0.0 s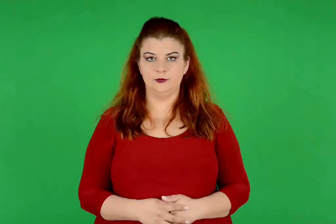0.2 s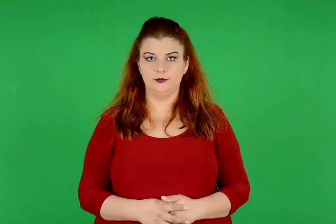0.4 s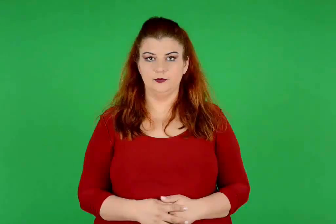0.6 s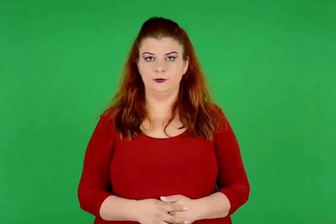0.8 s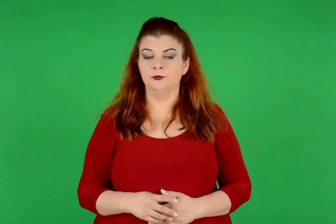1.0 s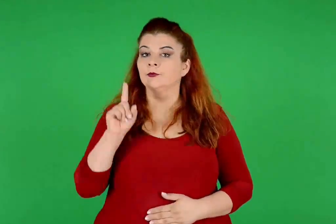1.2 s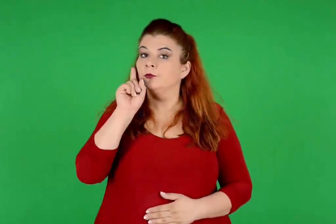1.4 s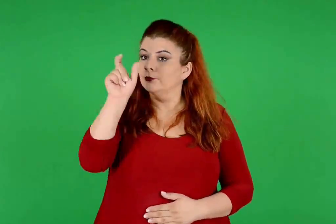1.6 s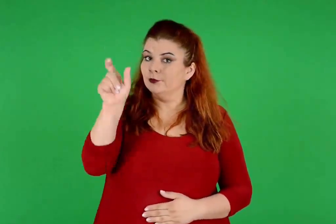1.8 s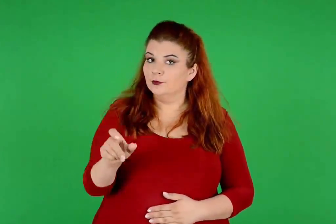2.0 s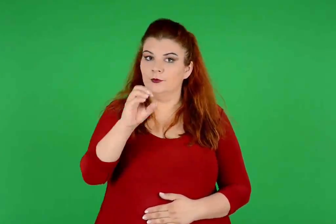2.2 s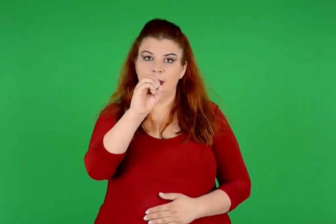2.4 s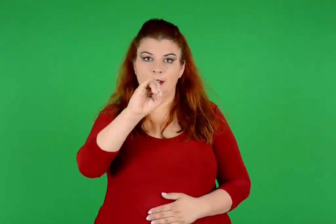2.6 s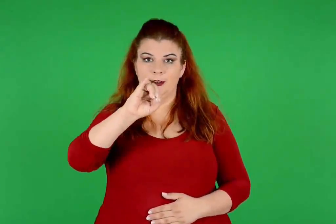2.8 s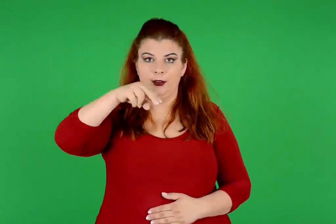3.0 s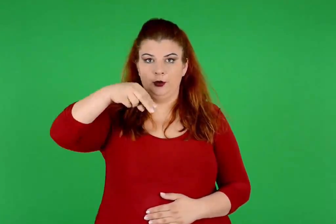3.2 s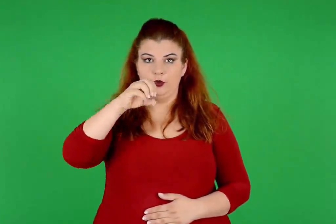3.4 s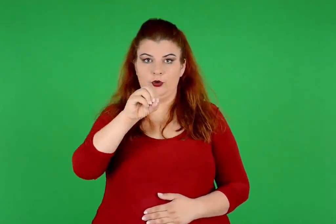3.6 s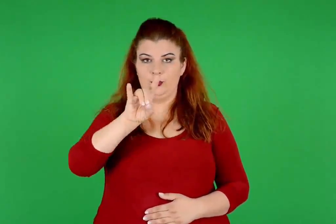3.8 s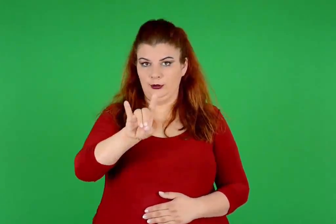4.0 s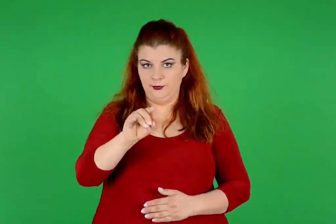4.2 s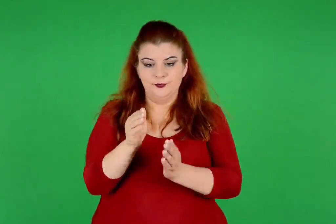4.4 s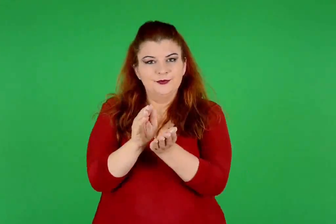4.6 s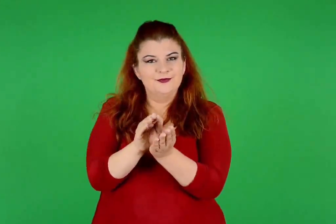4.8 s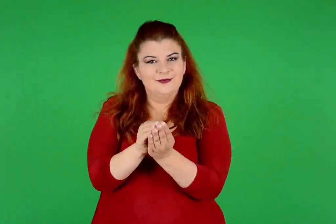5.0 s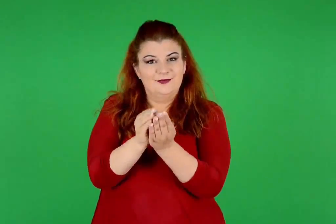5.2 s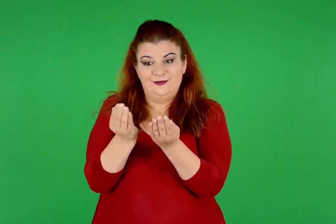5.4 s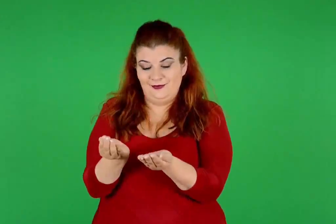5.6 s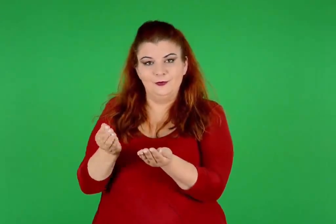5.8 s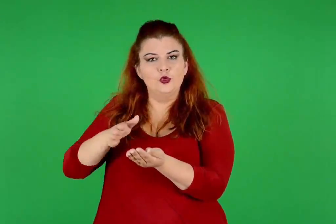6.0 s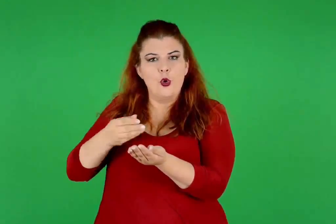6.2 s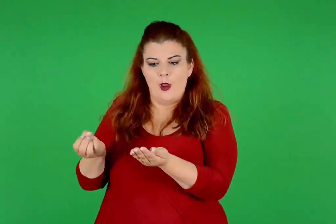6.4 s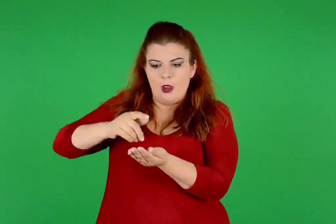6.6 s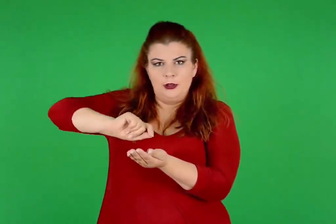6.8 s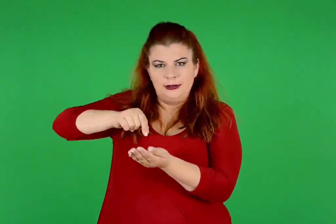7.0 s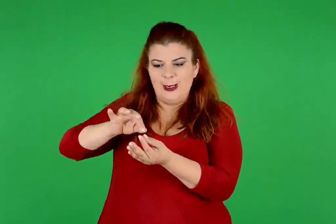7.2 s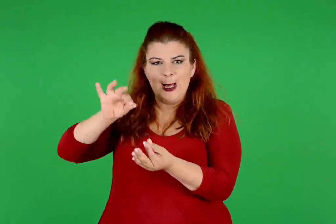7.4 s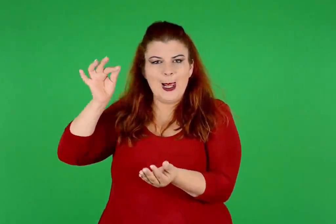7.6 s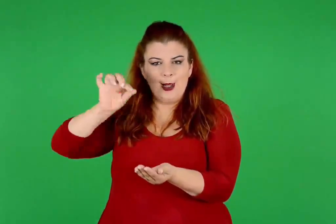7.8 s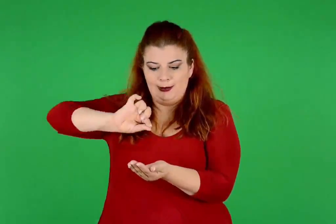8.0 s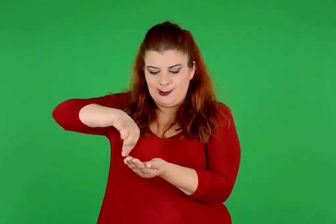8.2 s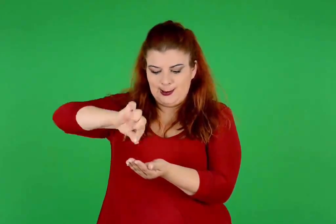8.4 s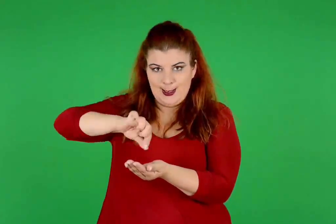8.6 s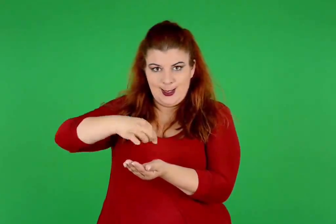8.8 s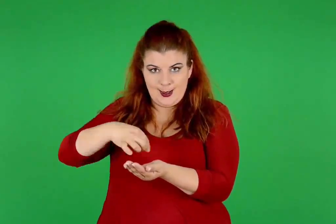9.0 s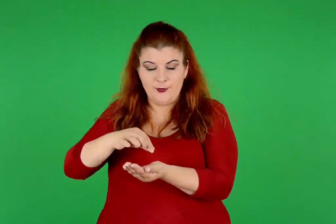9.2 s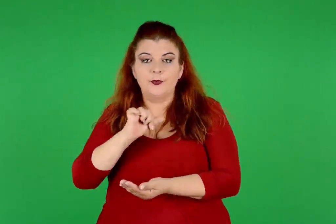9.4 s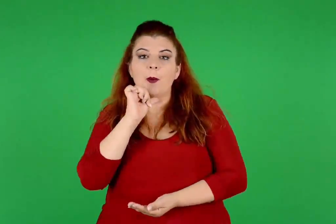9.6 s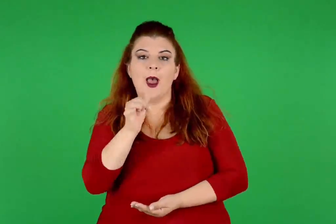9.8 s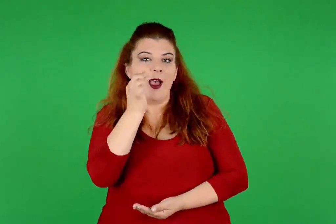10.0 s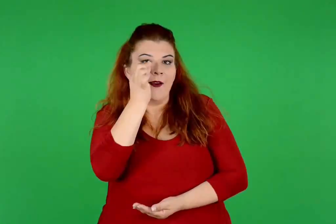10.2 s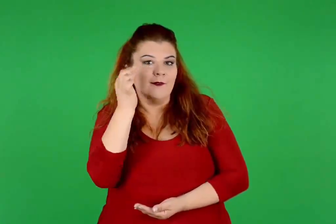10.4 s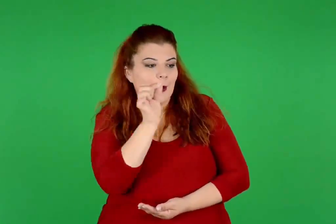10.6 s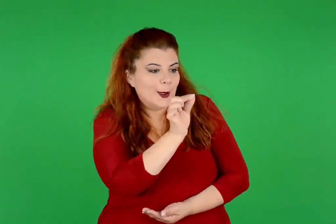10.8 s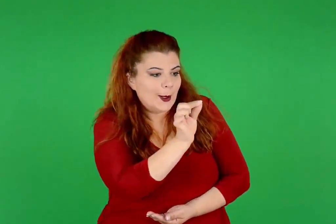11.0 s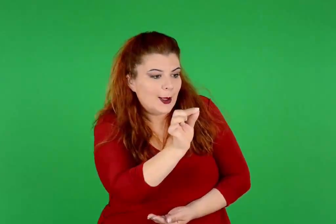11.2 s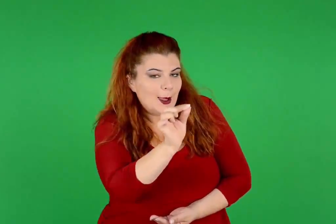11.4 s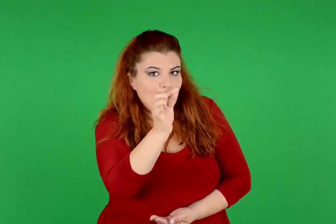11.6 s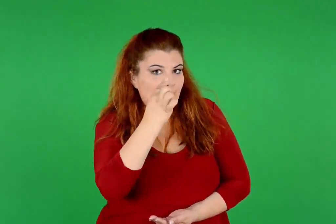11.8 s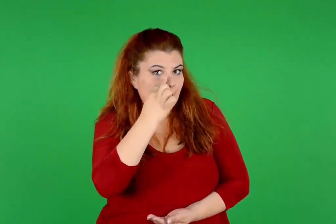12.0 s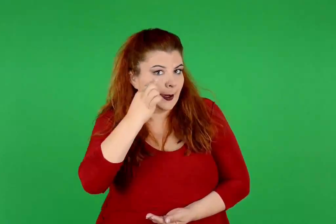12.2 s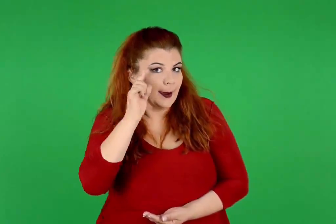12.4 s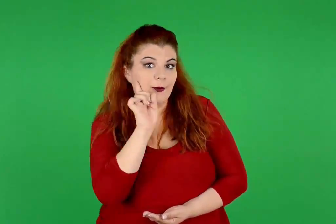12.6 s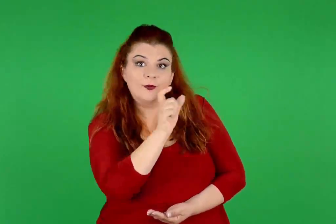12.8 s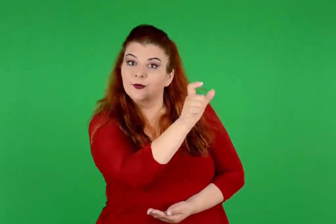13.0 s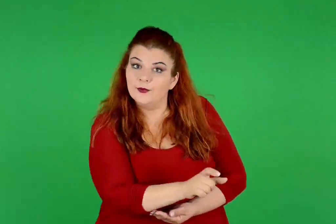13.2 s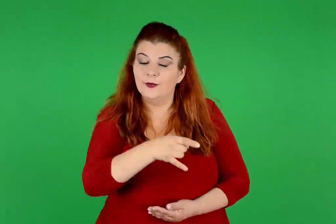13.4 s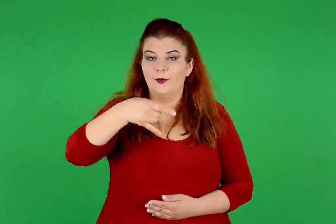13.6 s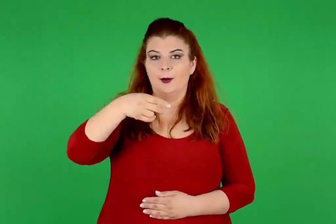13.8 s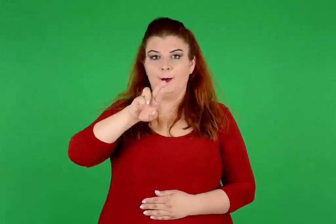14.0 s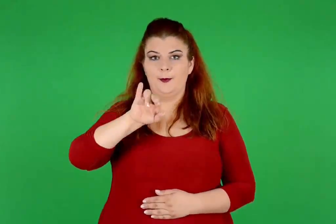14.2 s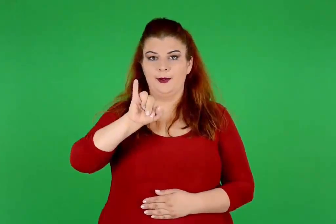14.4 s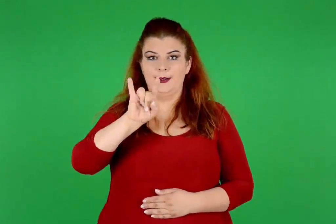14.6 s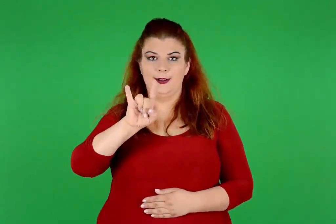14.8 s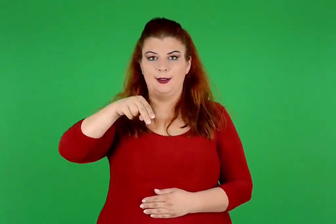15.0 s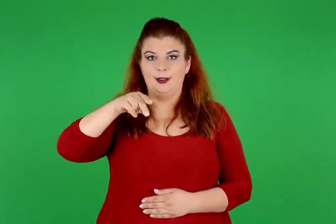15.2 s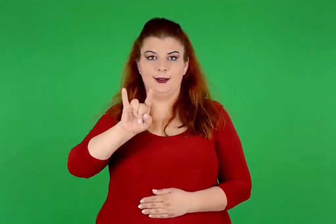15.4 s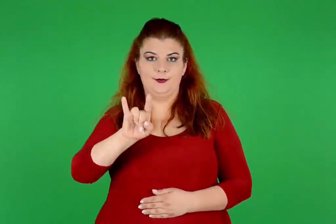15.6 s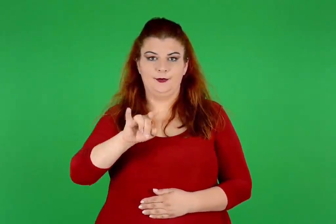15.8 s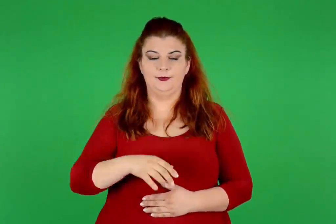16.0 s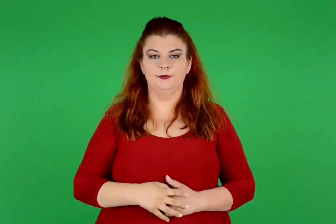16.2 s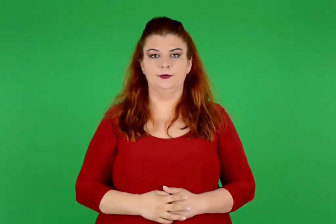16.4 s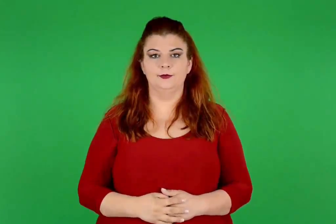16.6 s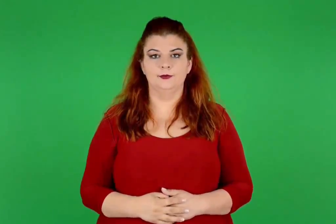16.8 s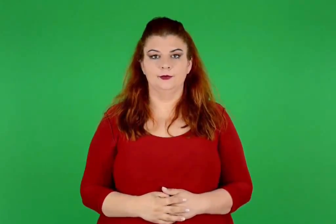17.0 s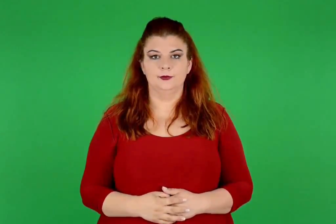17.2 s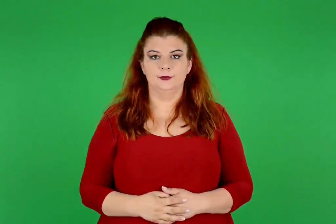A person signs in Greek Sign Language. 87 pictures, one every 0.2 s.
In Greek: μέσα σε αχηβαδούλες ανακάτεψε η οινόη καλά τα χρώματά της και με ψιλό πινέλο ζωγράφισε μαύρη γραμμή κάτω από τα μάτια της πριήνης
